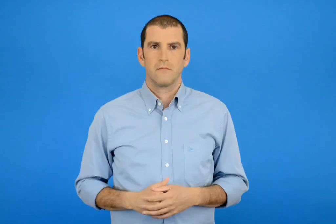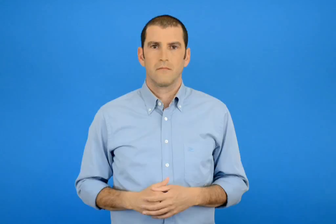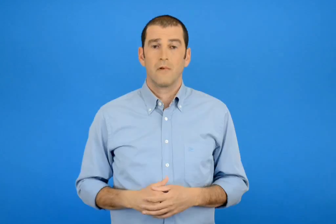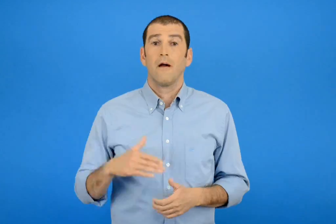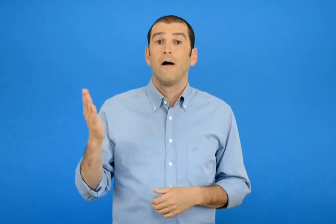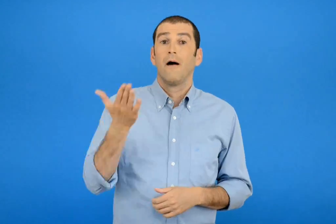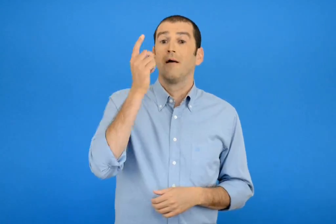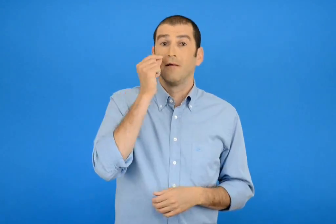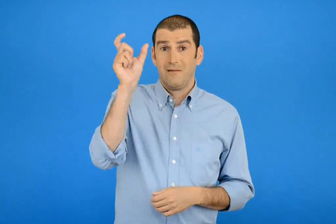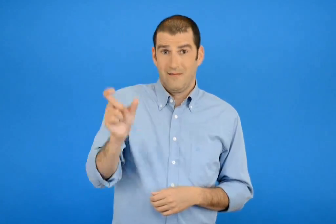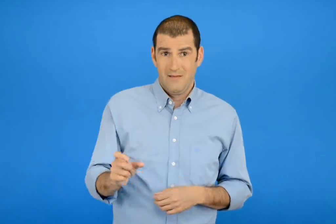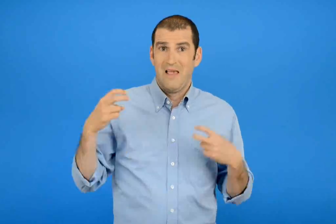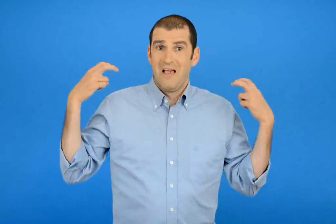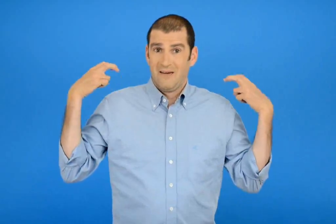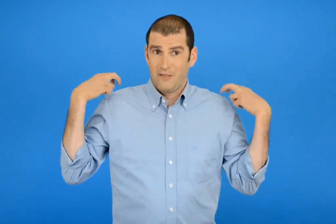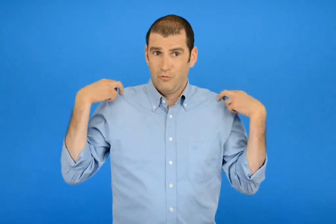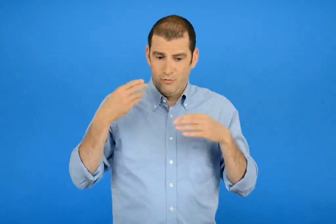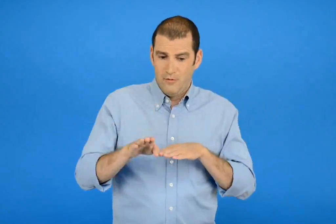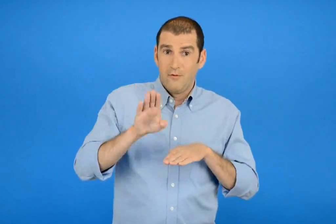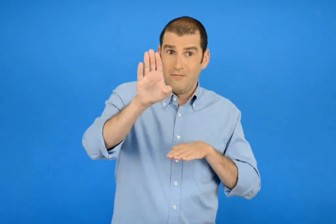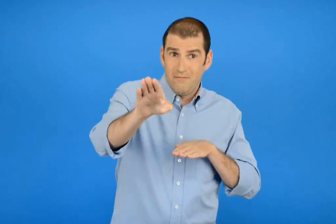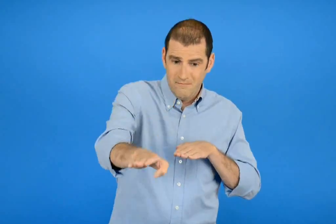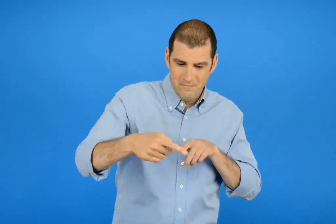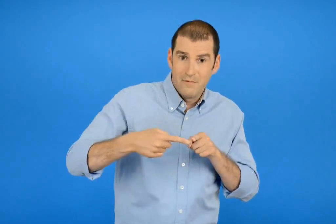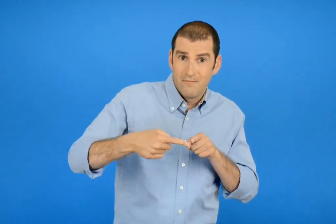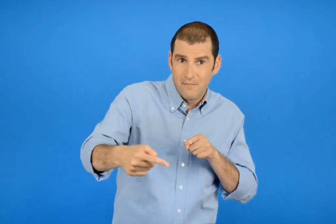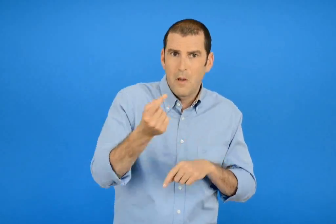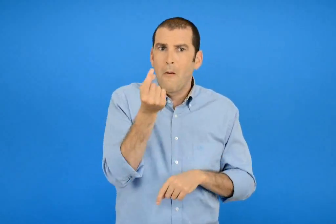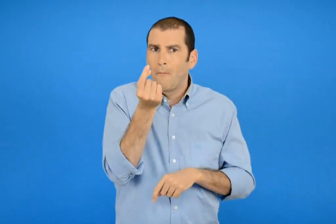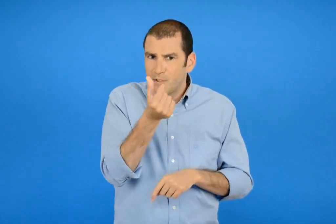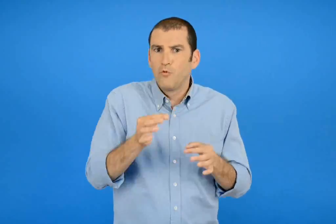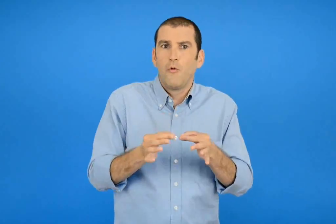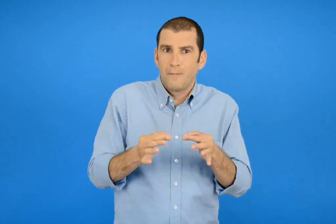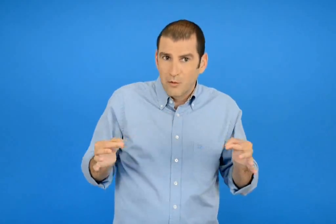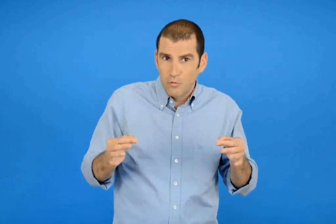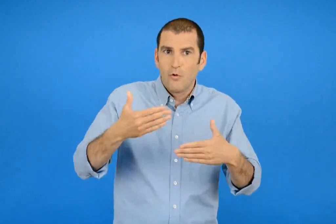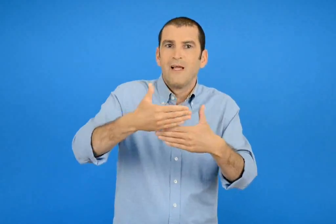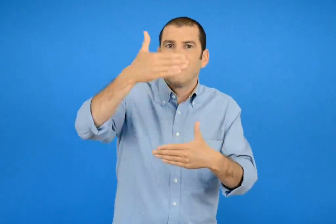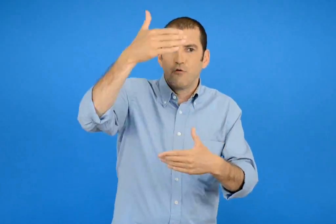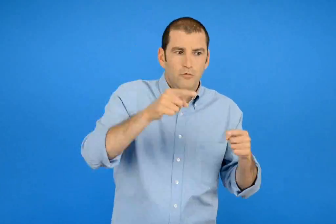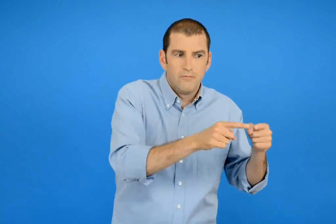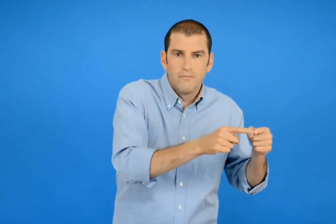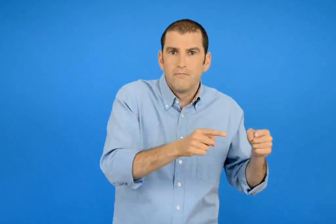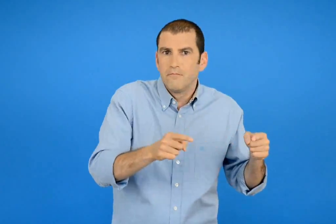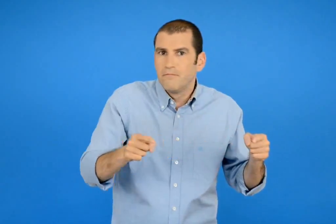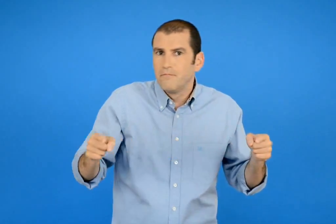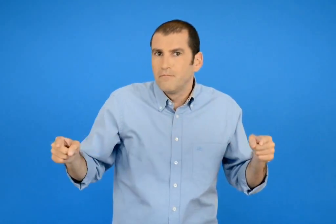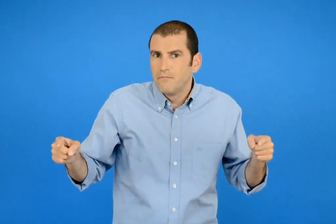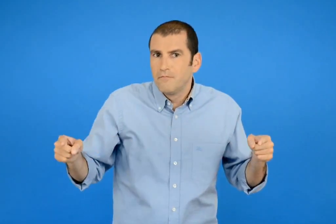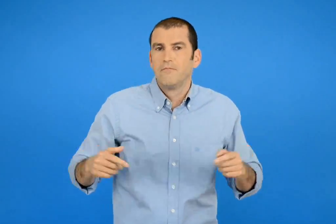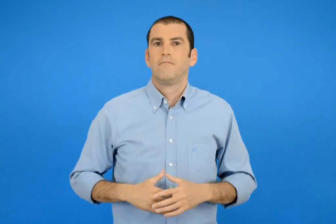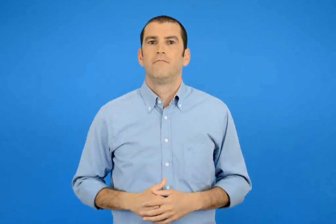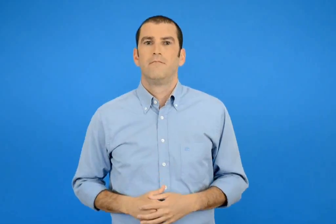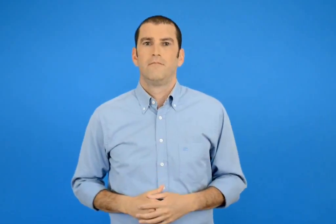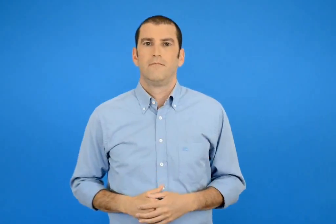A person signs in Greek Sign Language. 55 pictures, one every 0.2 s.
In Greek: αν το βήμα του χρηστού ήταν μισό μέτρο τότε η απόσταση είναι
